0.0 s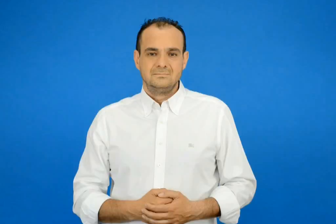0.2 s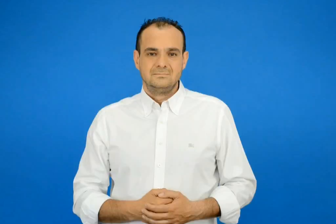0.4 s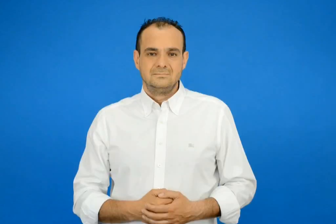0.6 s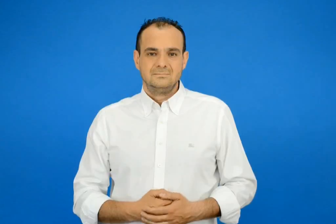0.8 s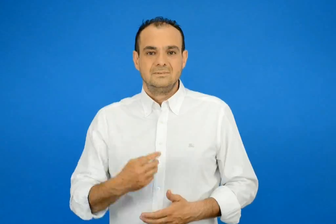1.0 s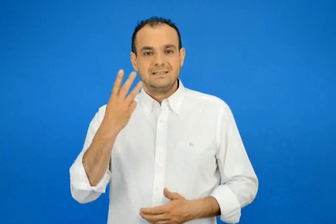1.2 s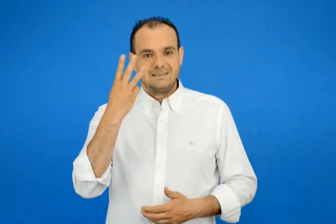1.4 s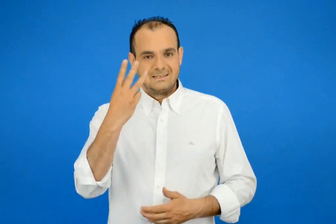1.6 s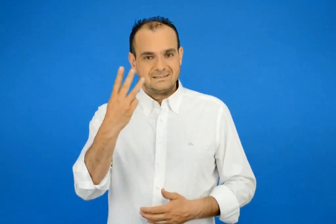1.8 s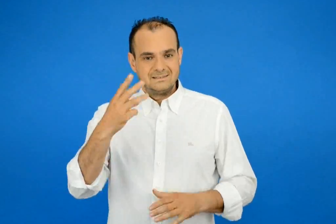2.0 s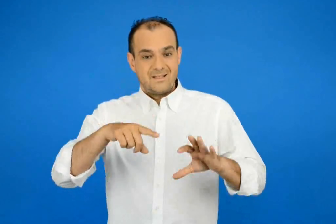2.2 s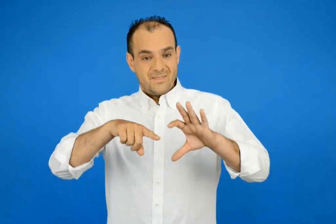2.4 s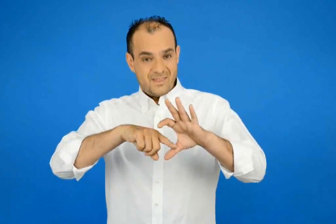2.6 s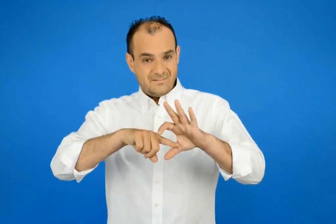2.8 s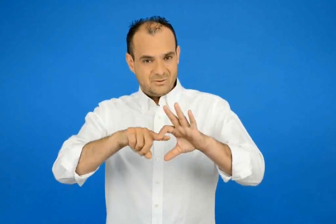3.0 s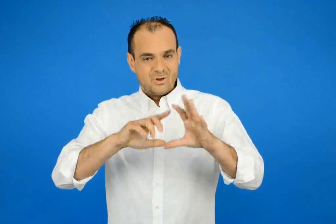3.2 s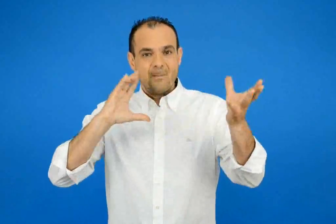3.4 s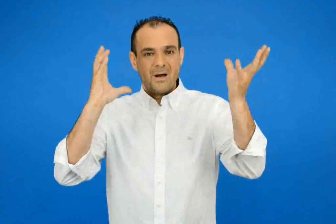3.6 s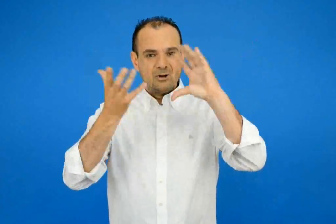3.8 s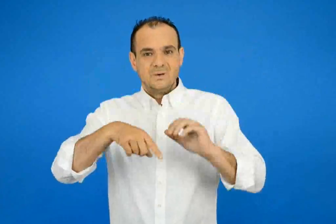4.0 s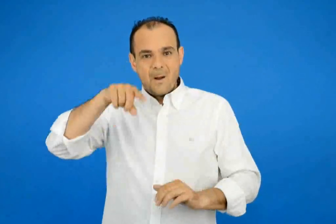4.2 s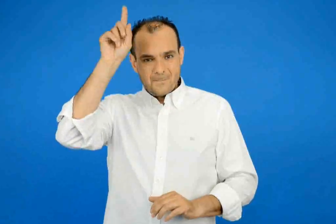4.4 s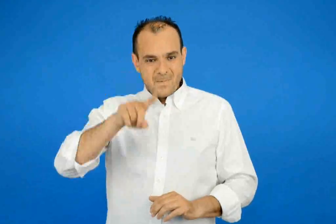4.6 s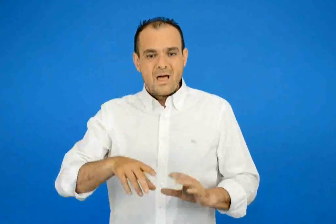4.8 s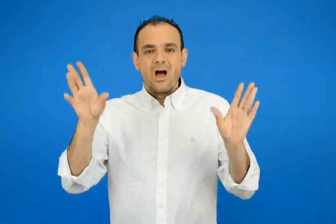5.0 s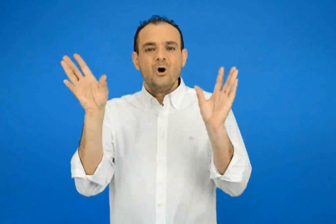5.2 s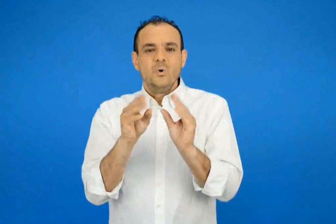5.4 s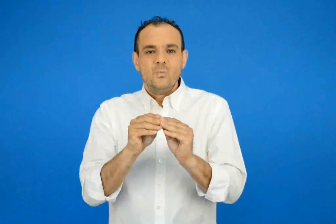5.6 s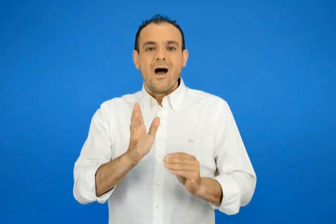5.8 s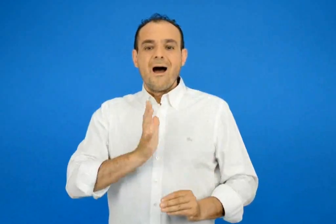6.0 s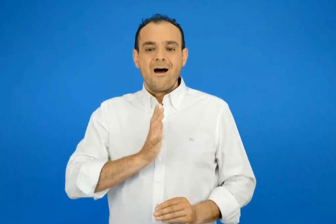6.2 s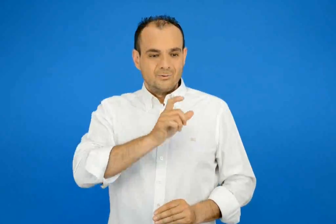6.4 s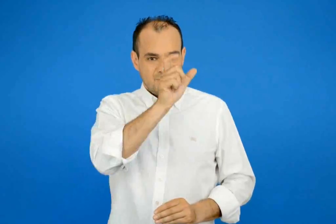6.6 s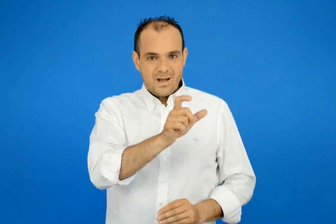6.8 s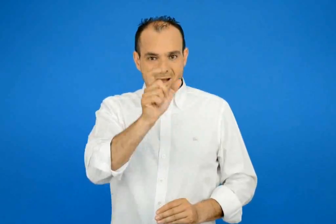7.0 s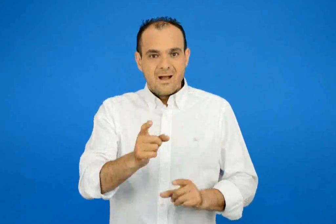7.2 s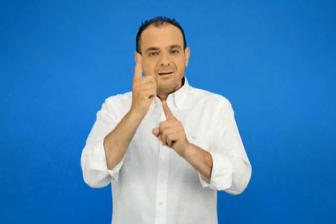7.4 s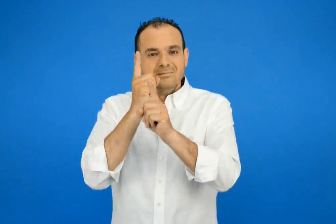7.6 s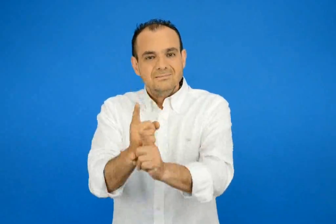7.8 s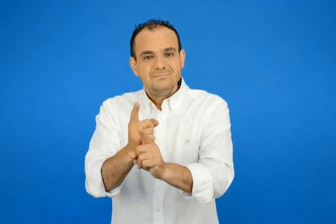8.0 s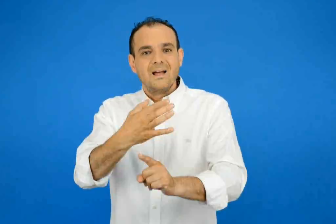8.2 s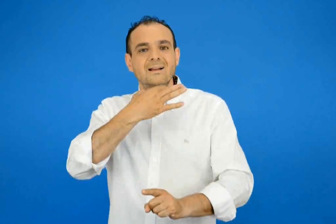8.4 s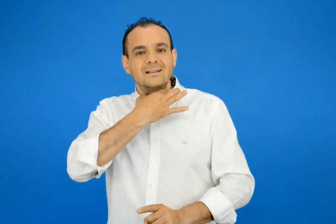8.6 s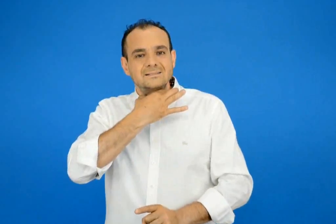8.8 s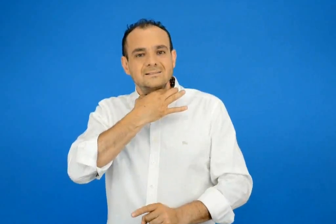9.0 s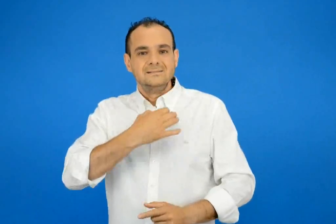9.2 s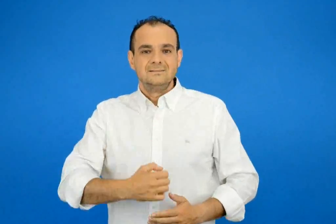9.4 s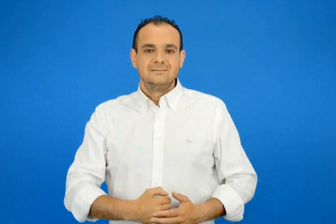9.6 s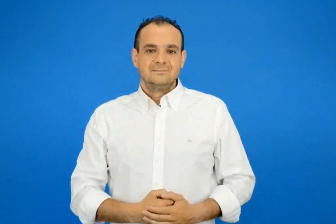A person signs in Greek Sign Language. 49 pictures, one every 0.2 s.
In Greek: 3/12 παγκόσμια ημέρα για τα άτομα με ειδικές ανάγκες
